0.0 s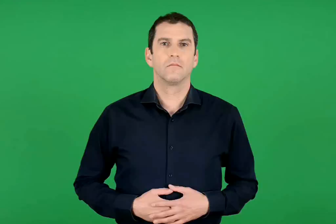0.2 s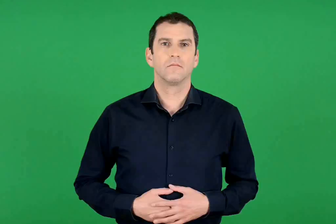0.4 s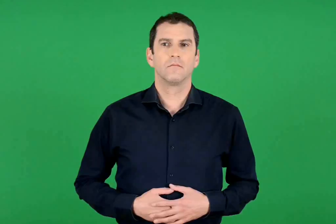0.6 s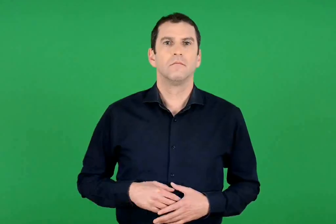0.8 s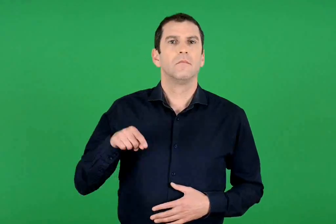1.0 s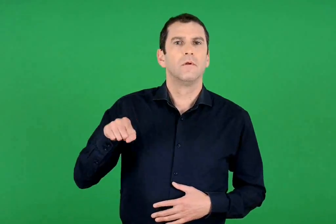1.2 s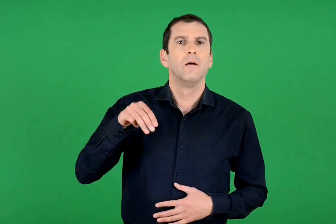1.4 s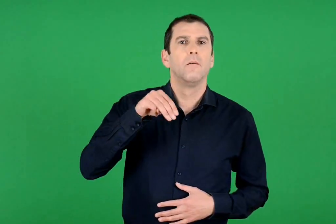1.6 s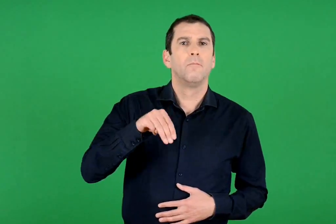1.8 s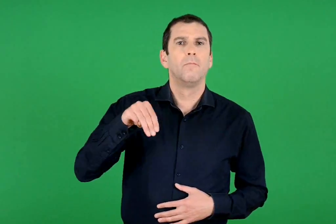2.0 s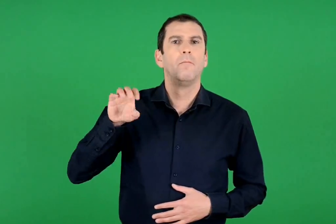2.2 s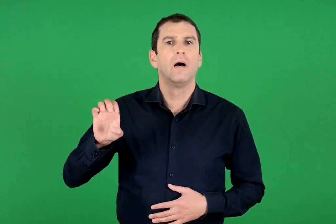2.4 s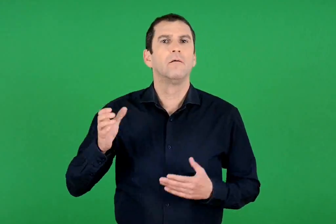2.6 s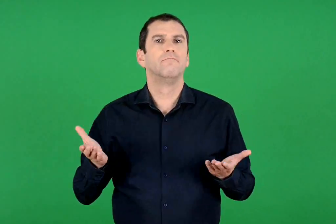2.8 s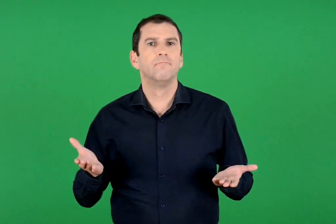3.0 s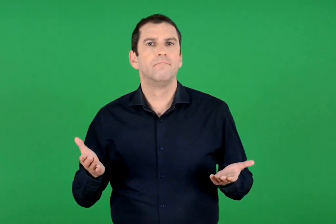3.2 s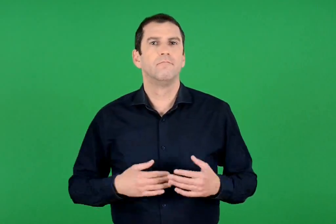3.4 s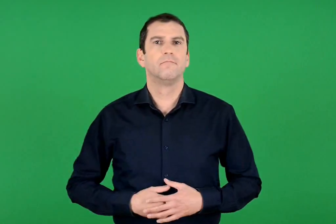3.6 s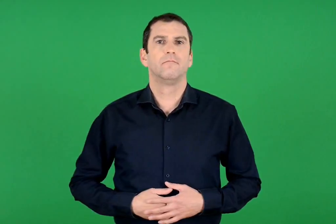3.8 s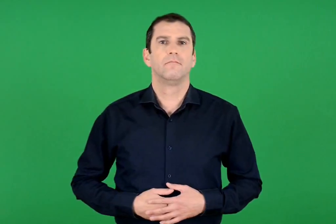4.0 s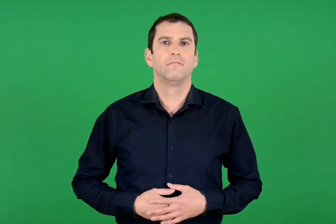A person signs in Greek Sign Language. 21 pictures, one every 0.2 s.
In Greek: τα μ.μ.ε. είναι
